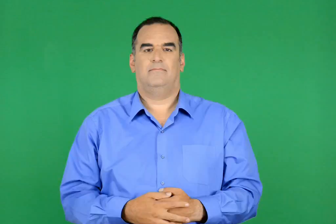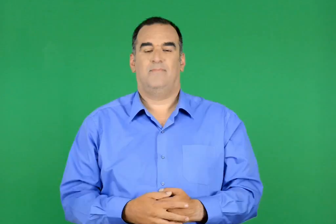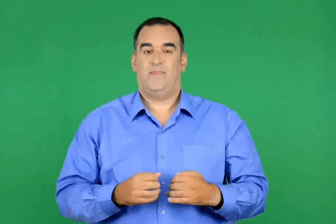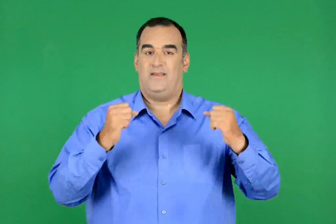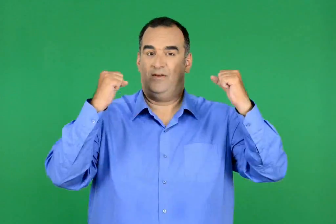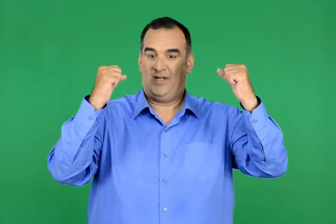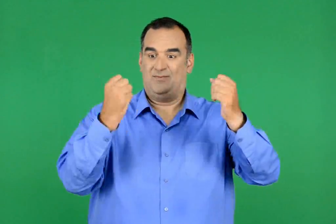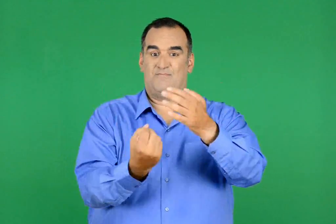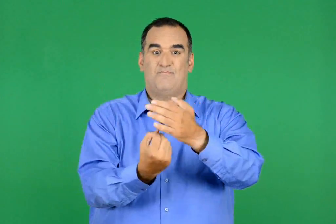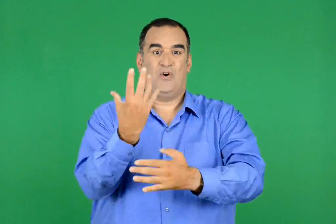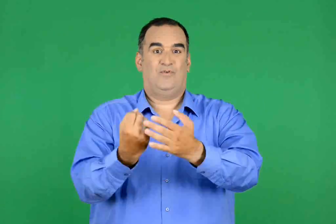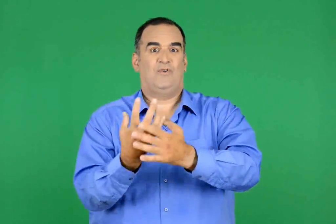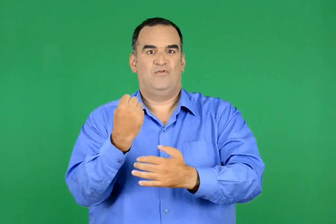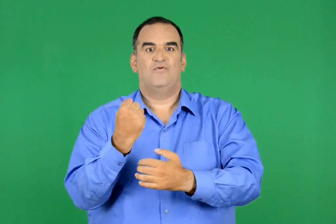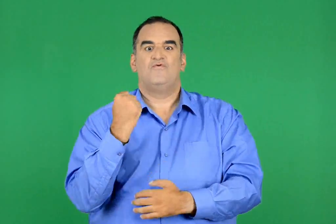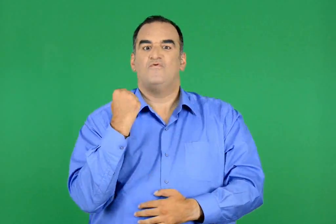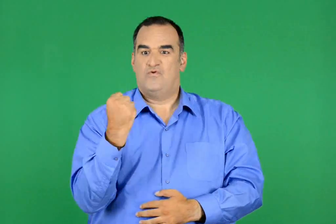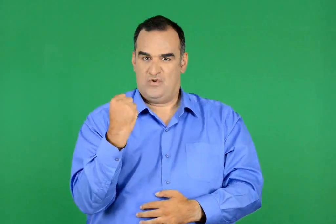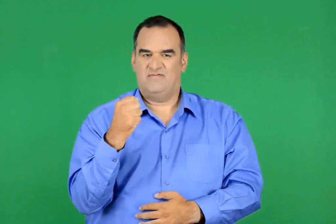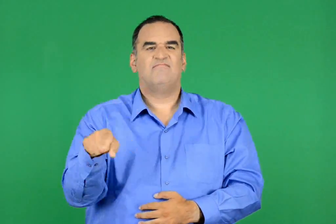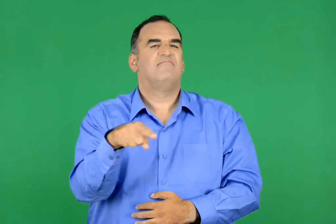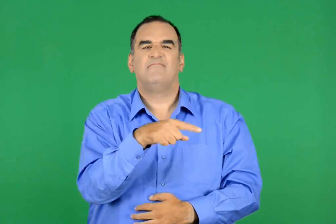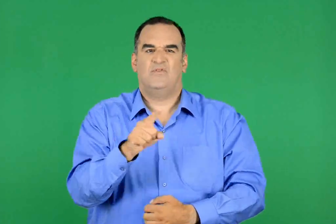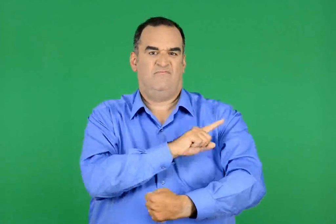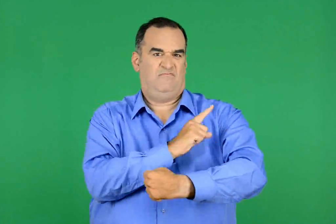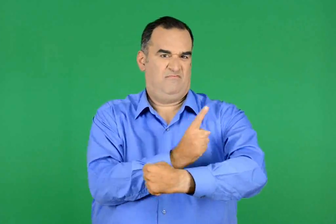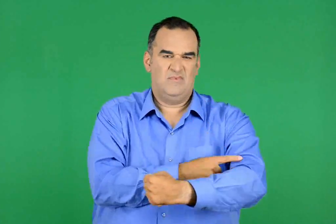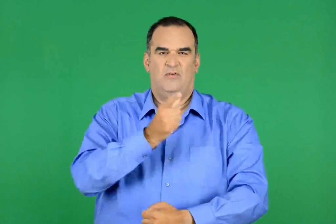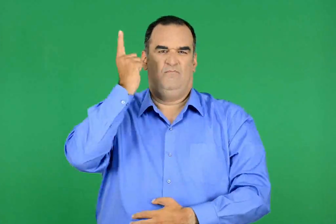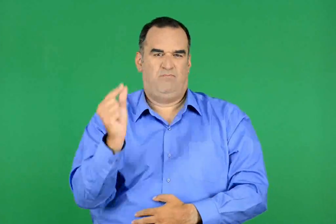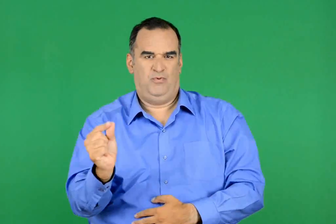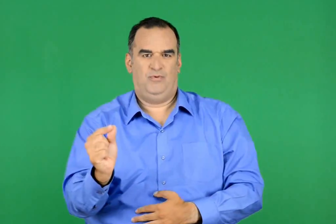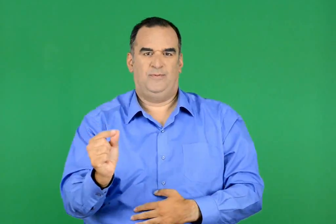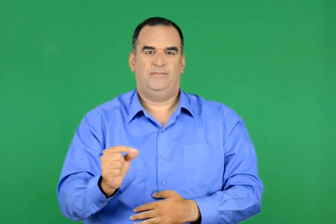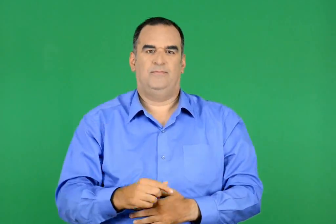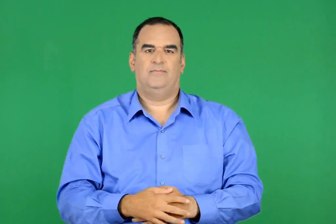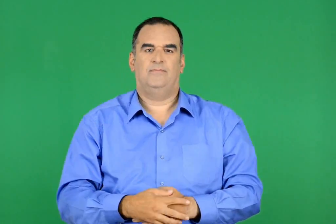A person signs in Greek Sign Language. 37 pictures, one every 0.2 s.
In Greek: αυτοί οι νέοι σούπερ ήρωες ήταν πιο δυνατοί , πιο γρήγοροι
